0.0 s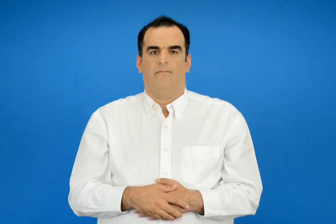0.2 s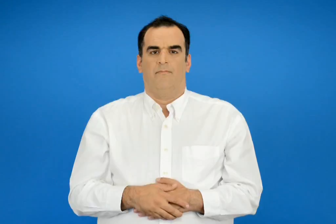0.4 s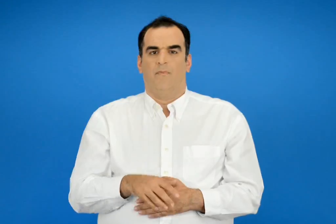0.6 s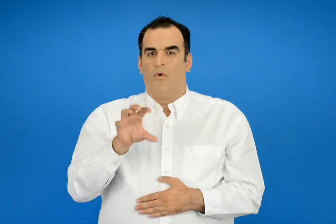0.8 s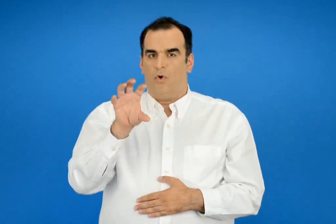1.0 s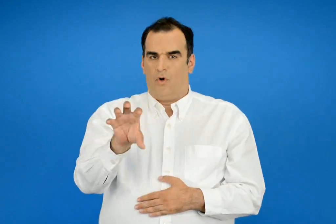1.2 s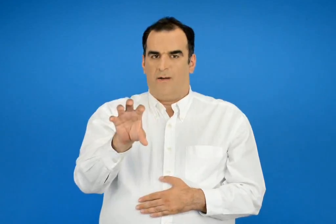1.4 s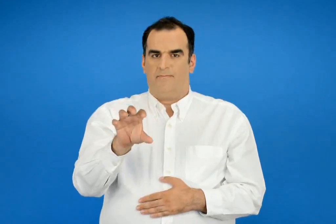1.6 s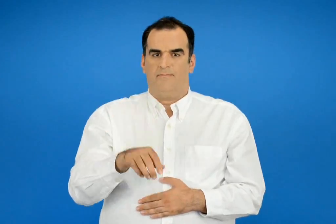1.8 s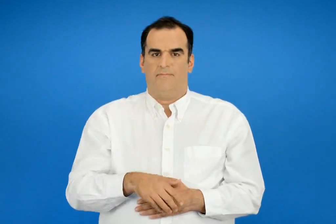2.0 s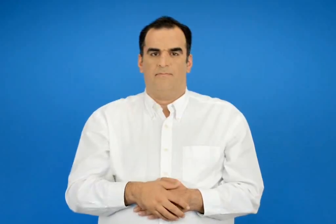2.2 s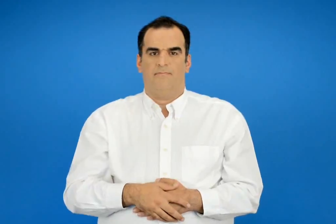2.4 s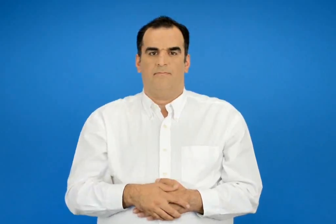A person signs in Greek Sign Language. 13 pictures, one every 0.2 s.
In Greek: χώρα
